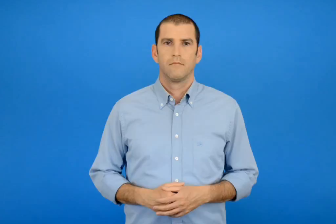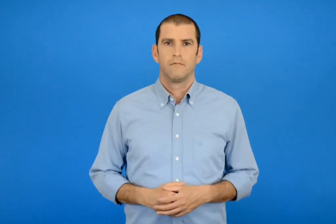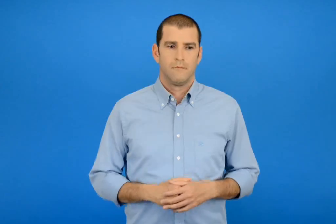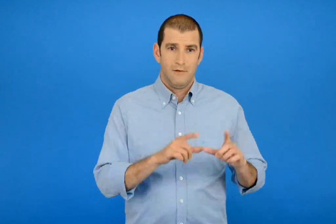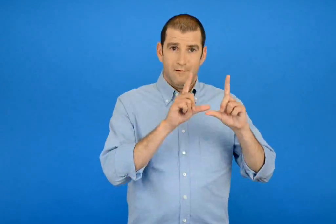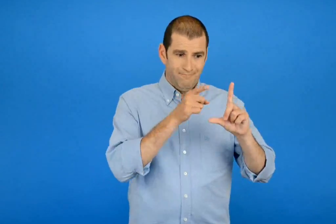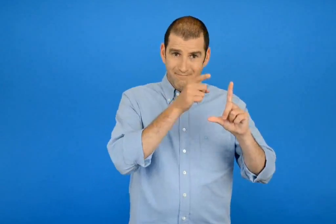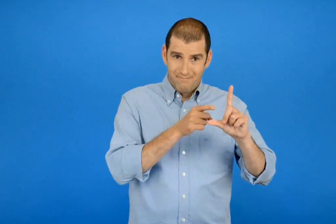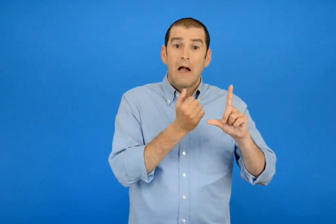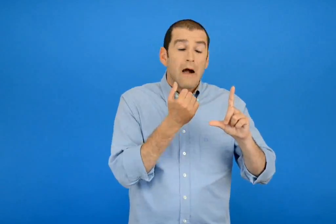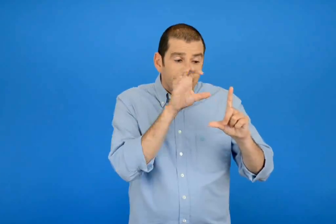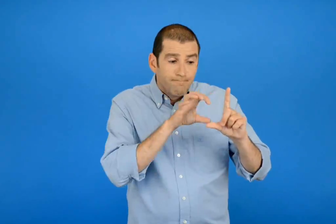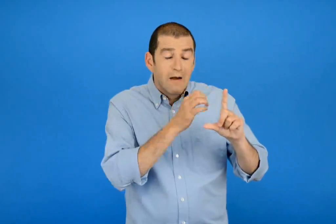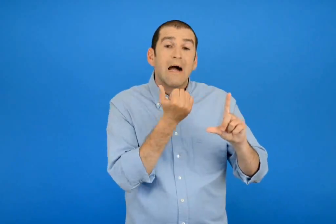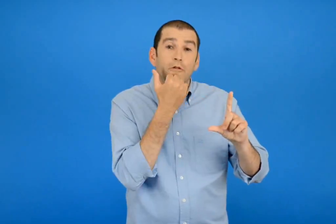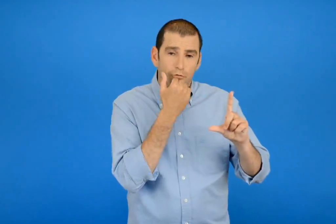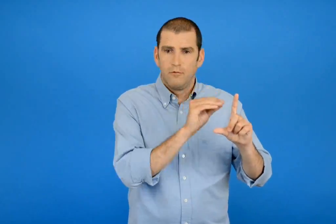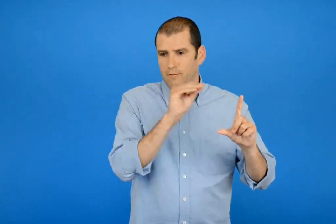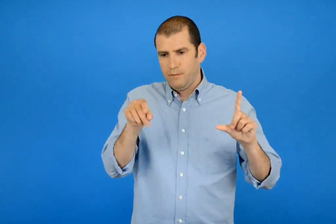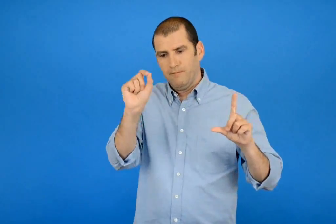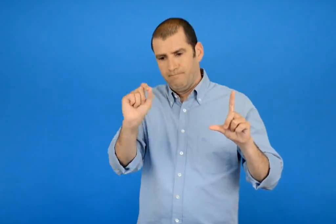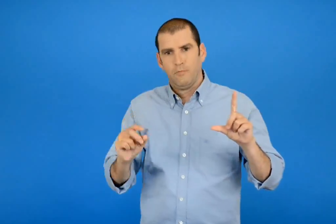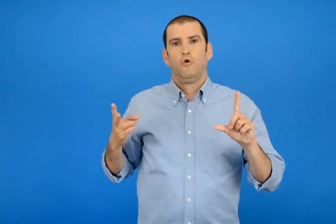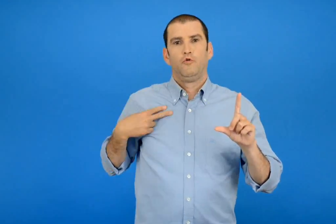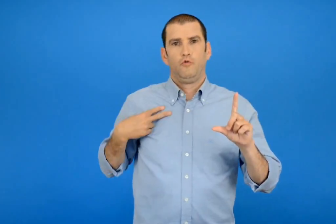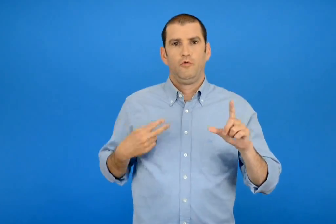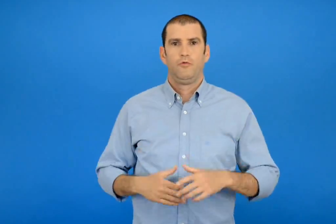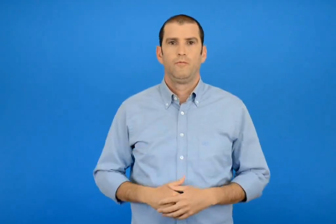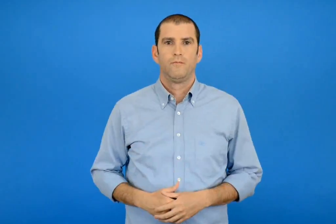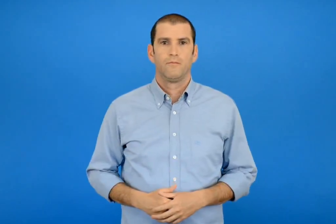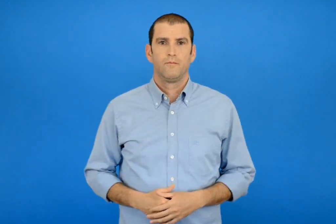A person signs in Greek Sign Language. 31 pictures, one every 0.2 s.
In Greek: βρίσκω το λάθος και ξαναγραφώ διορθώνοντας διπλά
